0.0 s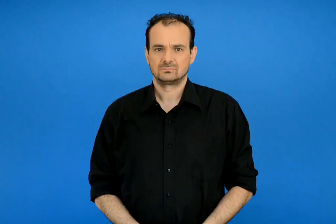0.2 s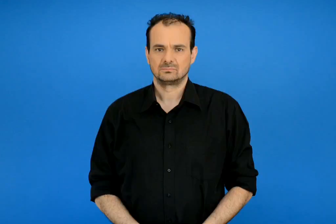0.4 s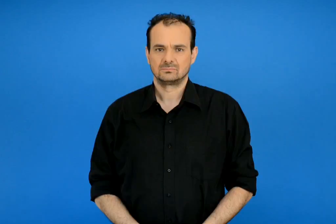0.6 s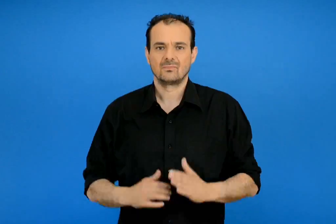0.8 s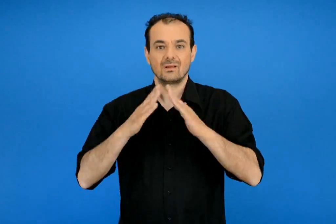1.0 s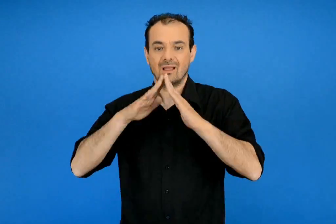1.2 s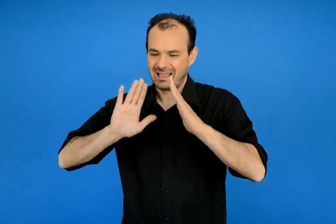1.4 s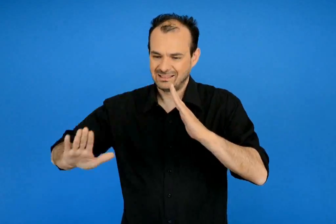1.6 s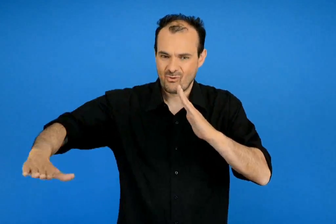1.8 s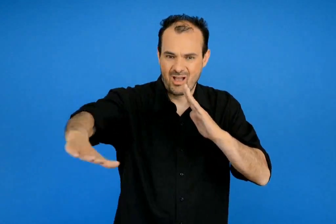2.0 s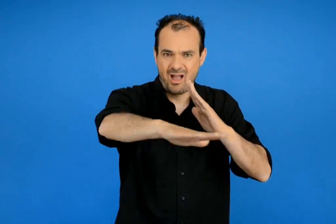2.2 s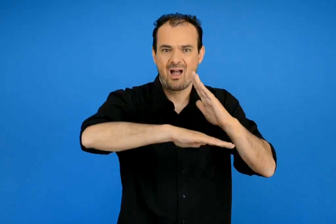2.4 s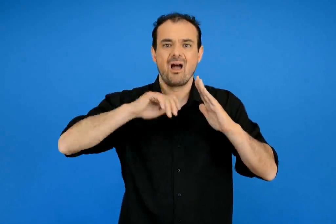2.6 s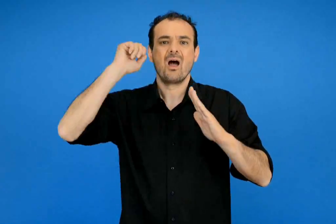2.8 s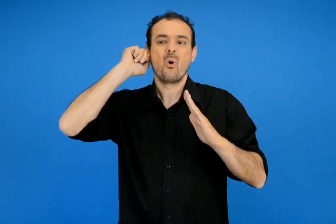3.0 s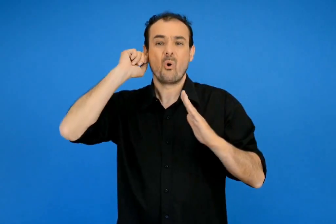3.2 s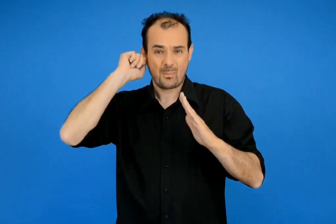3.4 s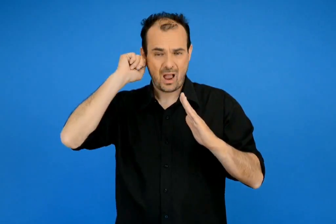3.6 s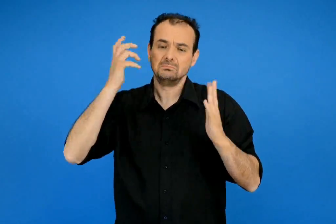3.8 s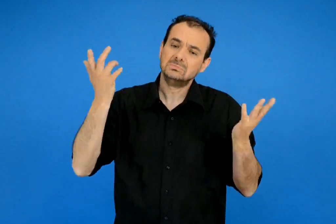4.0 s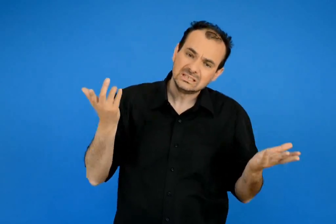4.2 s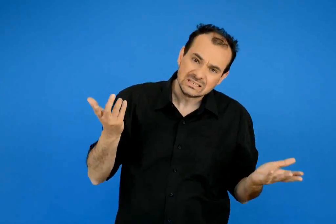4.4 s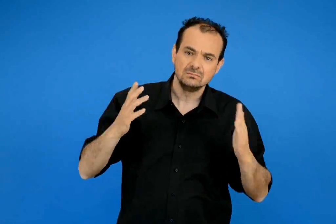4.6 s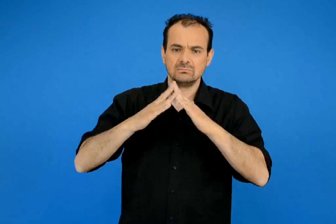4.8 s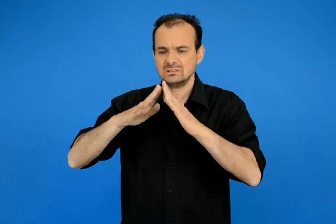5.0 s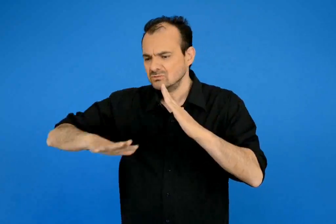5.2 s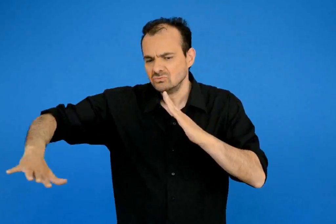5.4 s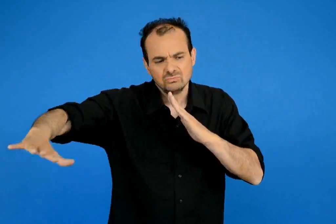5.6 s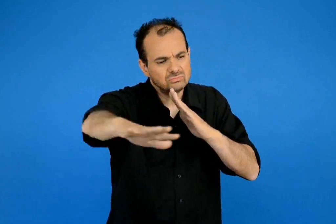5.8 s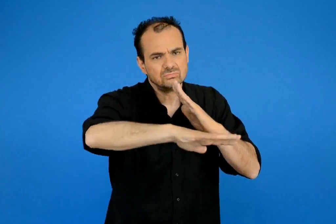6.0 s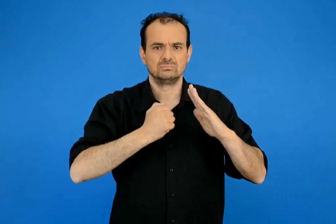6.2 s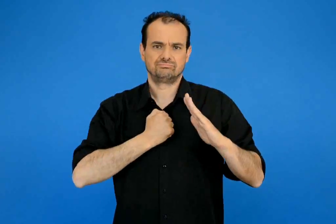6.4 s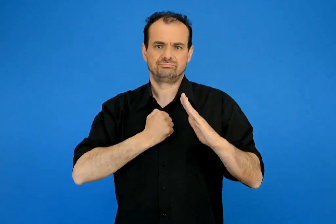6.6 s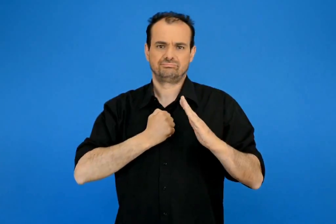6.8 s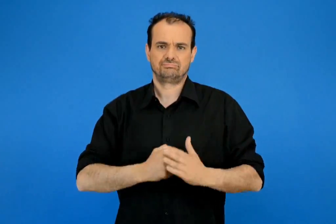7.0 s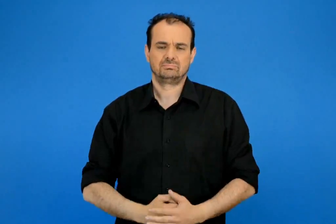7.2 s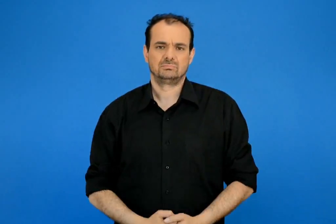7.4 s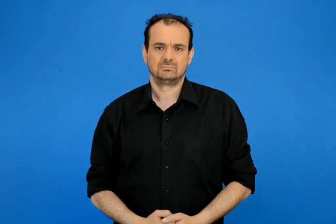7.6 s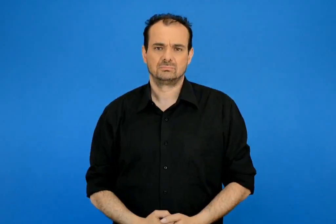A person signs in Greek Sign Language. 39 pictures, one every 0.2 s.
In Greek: η ταυτότητα της γειτονίας η της συνοικίας μου
